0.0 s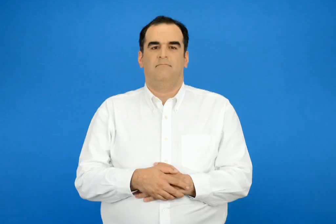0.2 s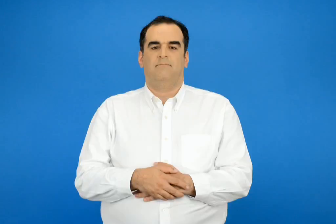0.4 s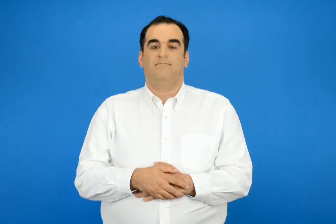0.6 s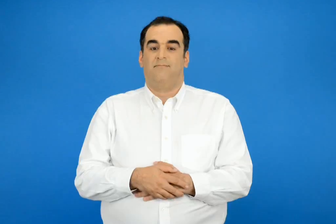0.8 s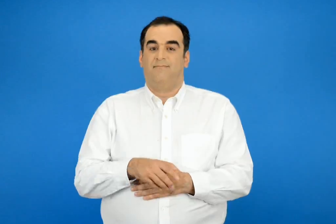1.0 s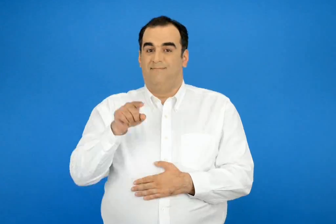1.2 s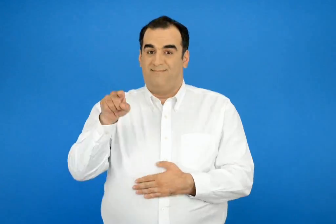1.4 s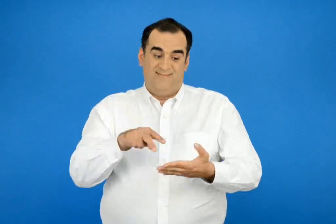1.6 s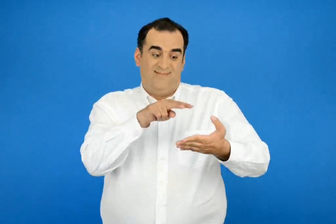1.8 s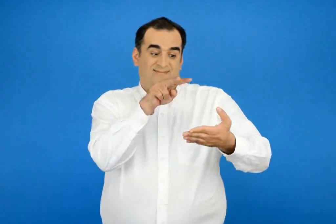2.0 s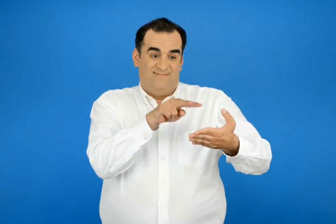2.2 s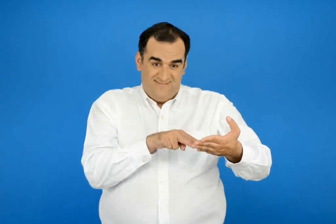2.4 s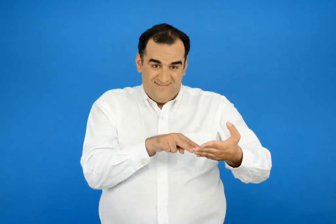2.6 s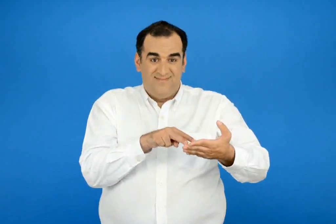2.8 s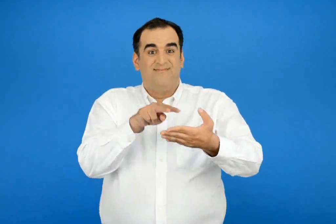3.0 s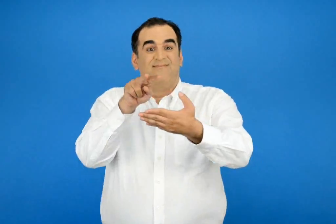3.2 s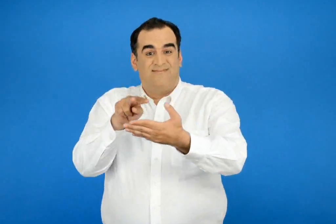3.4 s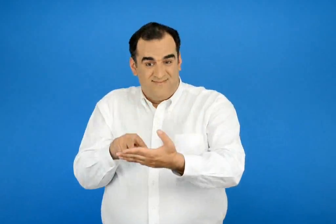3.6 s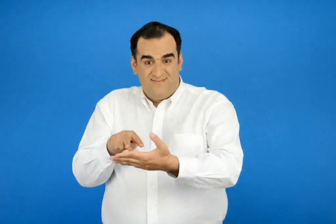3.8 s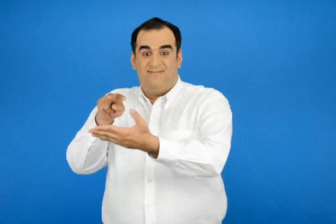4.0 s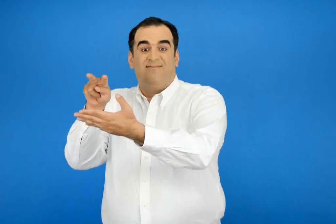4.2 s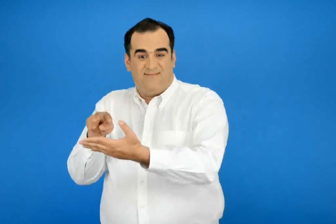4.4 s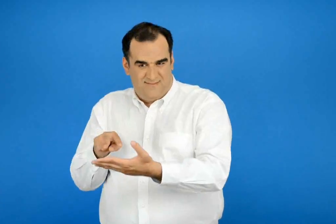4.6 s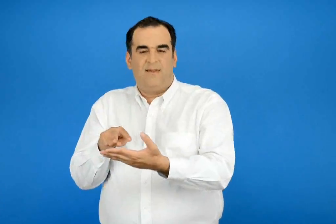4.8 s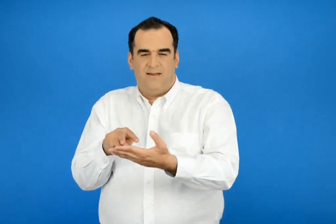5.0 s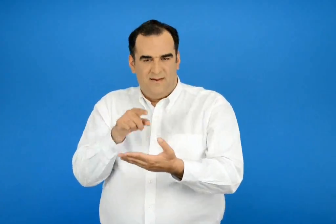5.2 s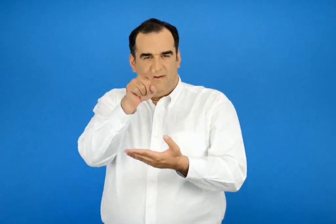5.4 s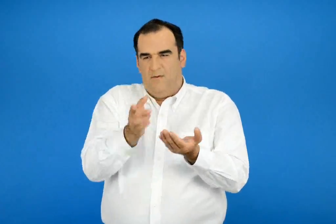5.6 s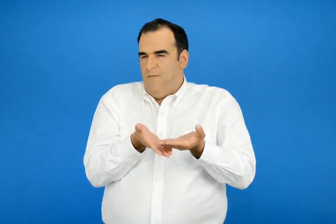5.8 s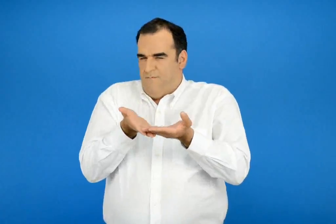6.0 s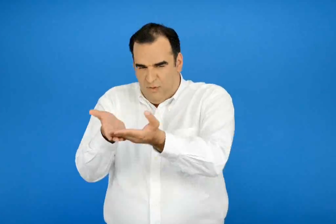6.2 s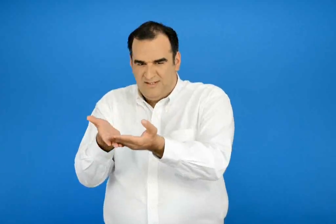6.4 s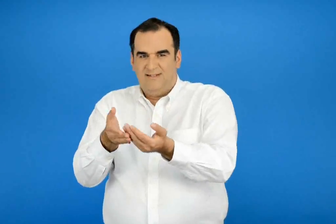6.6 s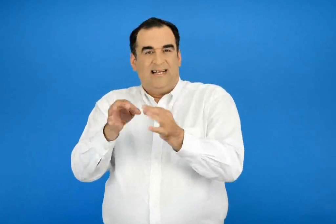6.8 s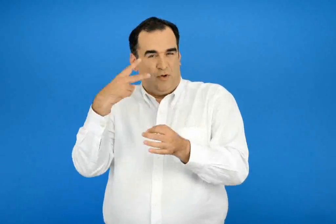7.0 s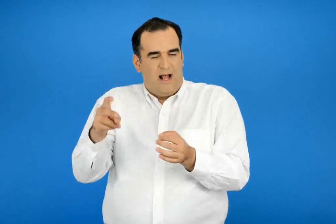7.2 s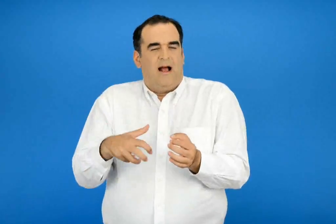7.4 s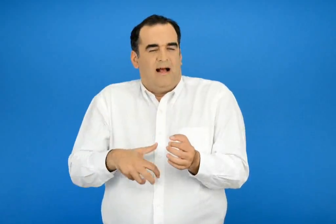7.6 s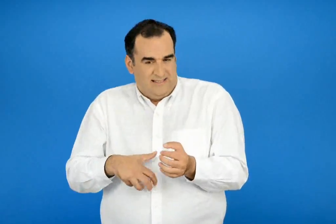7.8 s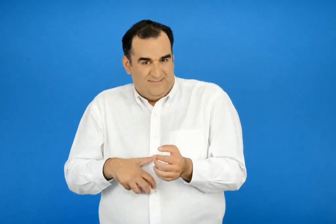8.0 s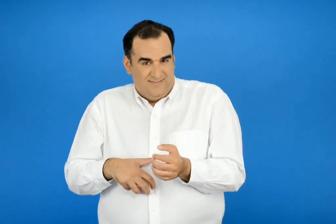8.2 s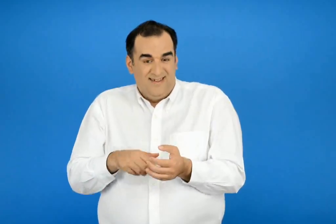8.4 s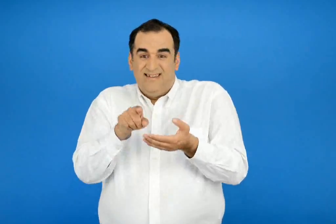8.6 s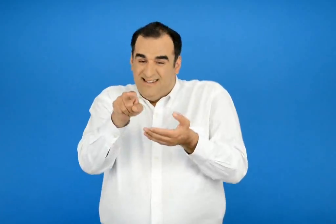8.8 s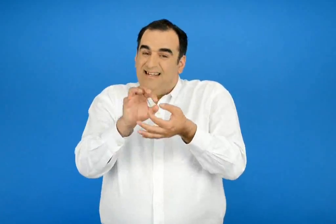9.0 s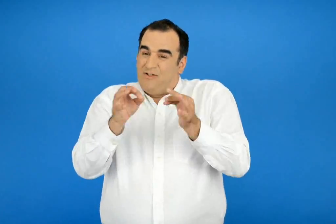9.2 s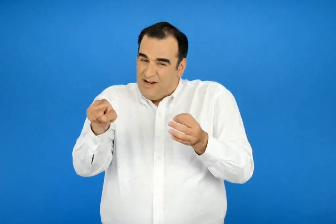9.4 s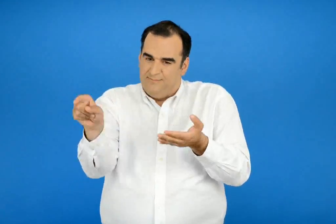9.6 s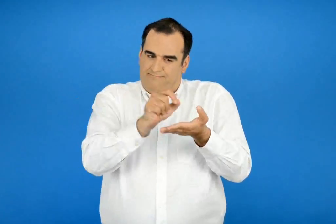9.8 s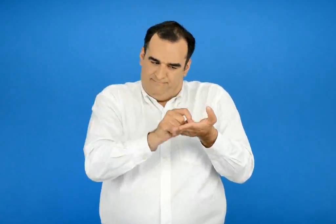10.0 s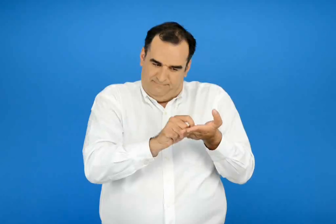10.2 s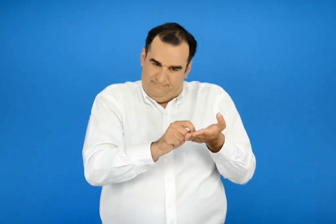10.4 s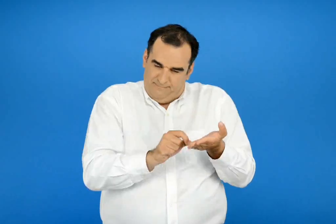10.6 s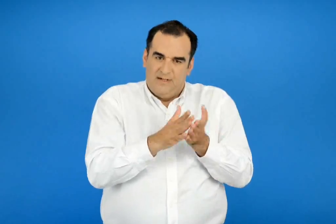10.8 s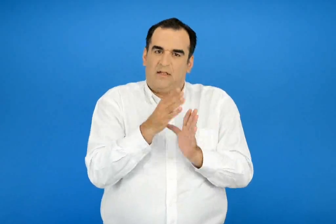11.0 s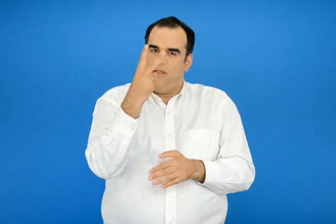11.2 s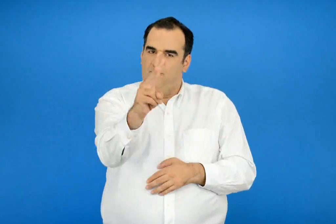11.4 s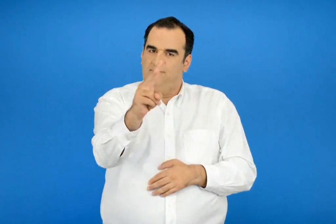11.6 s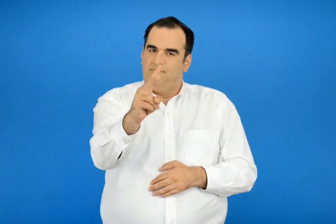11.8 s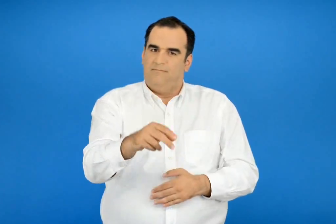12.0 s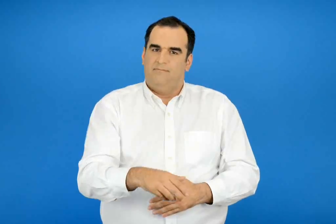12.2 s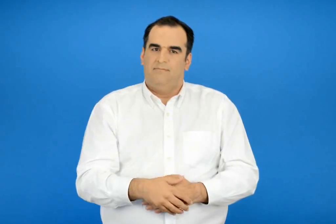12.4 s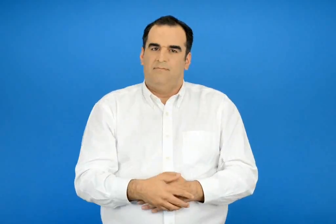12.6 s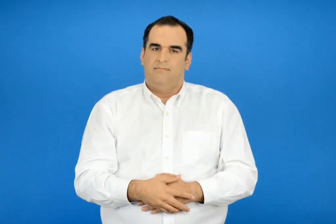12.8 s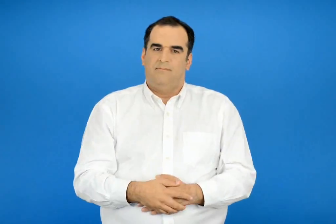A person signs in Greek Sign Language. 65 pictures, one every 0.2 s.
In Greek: διάβασε τες και βοήθησε τους με την αστεία ιστορία τους γράψε την ιστορία αυτή στο τετράδιο σου
